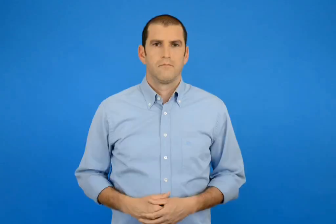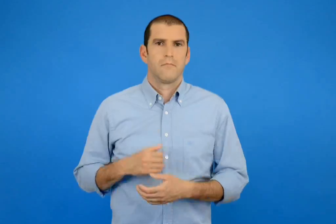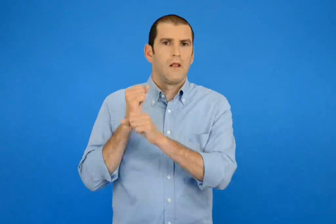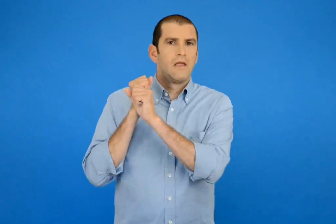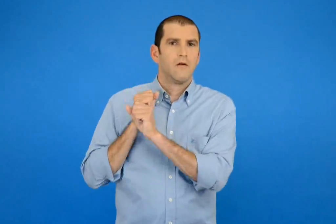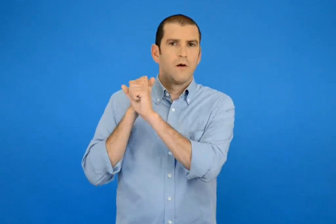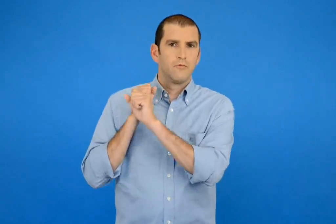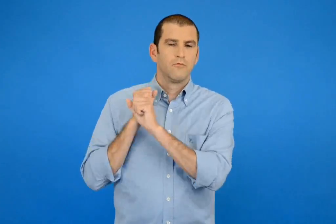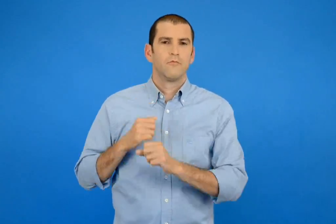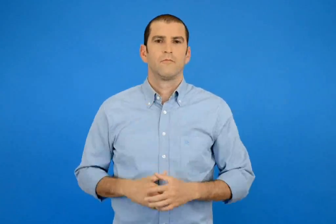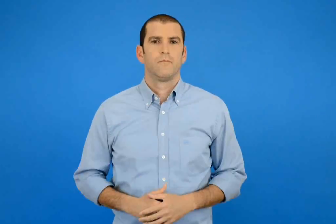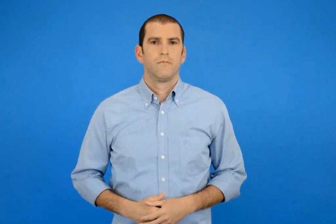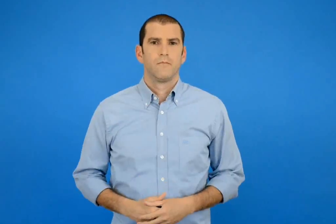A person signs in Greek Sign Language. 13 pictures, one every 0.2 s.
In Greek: ιανουάριος
